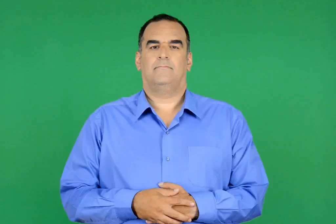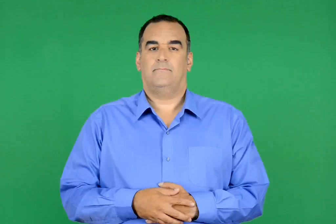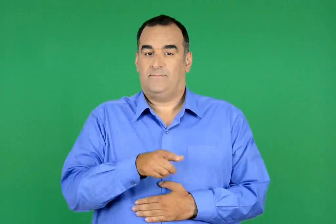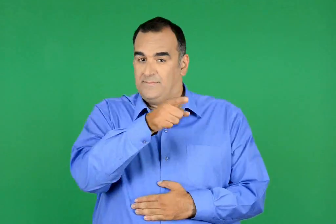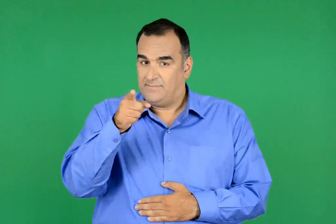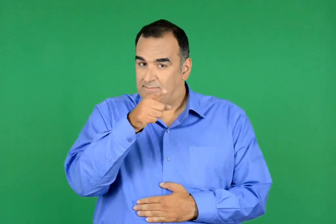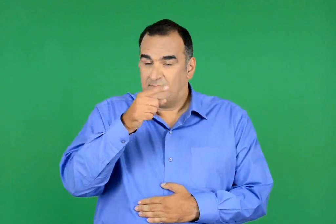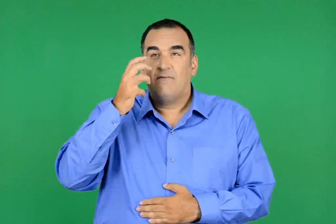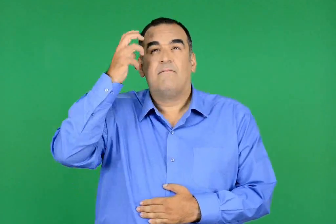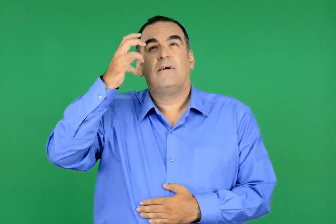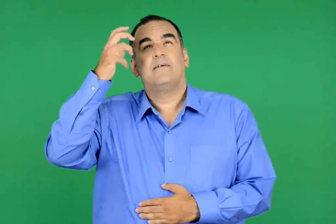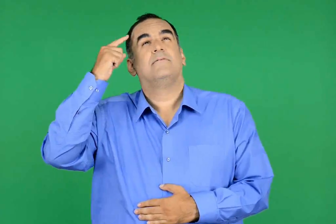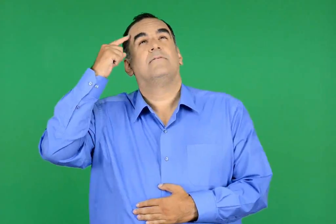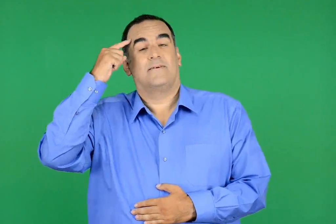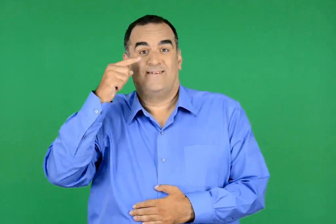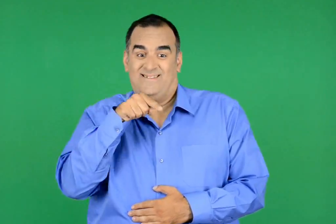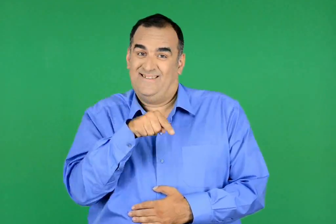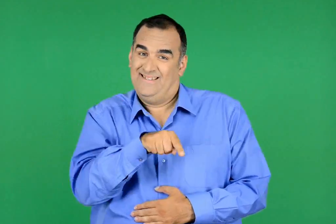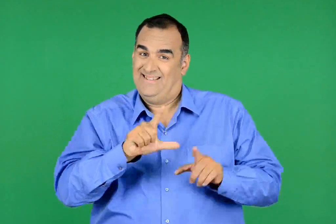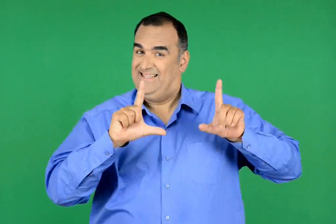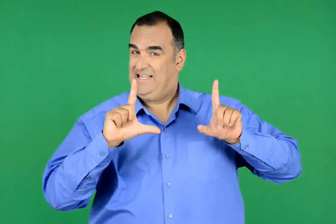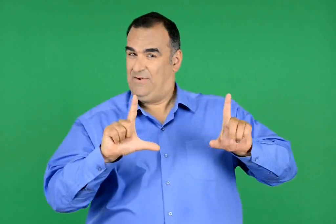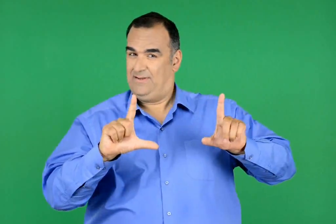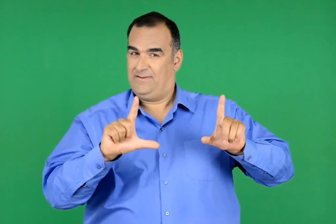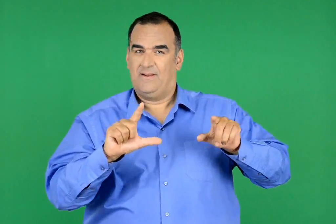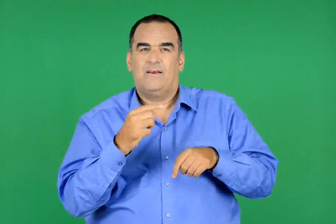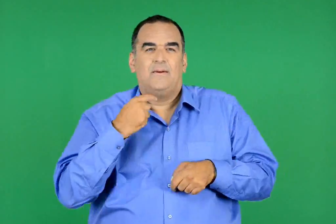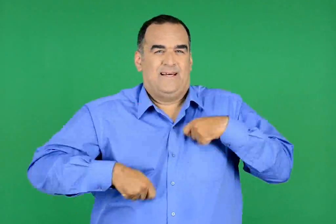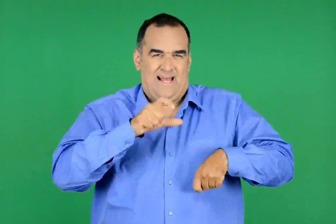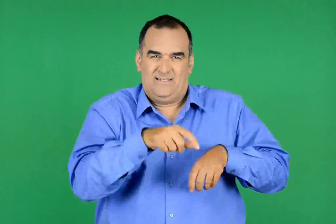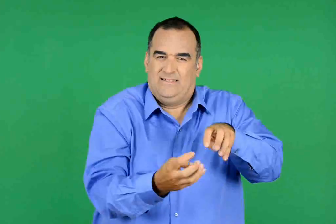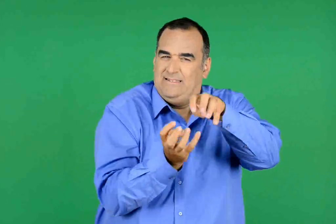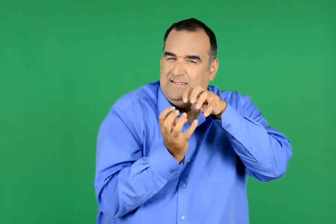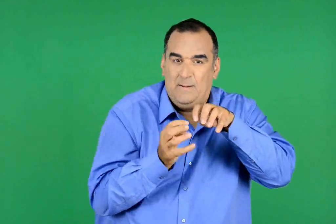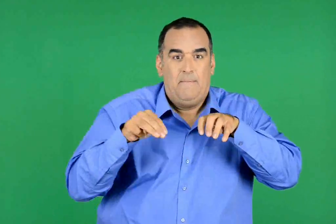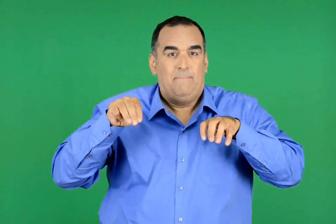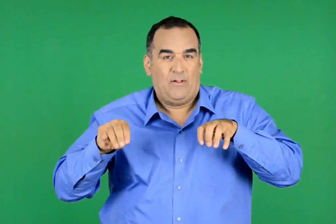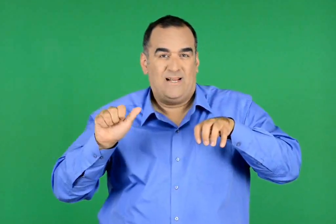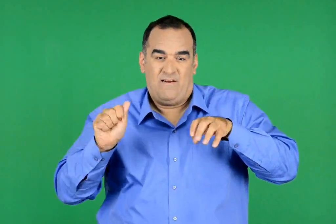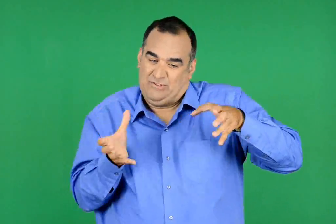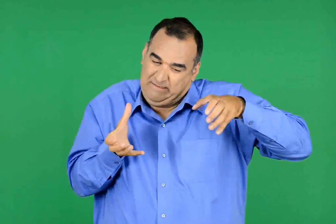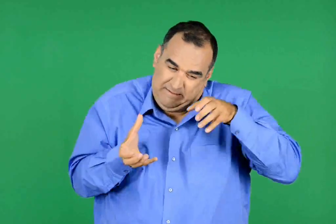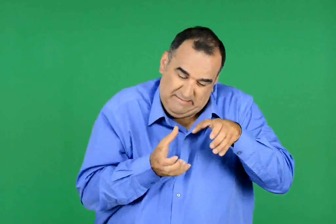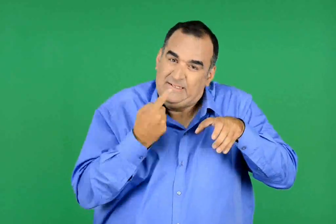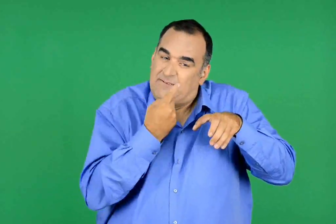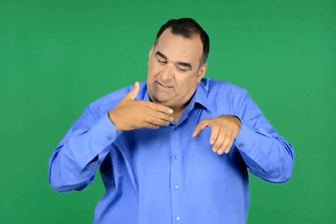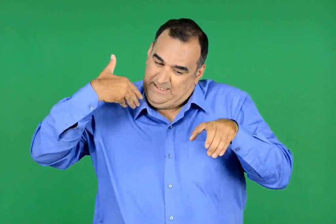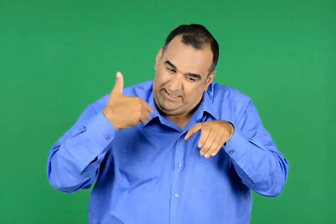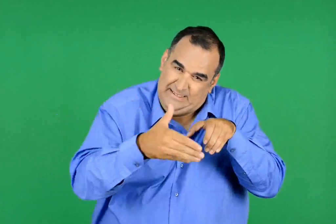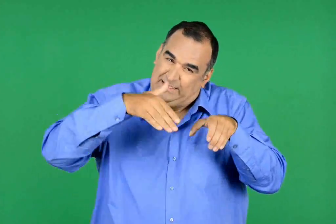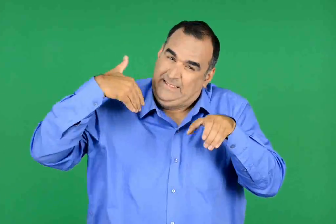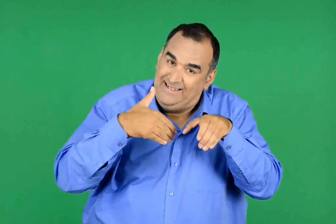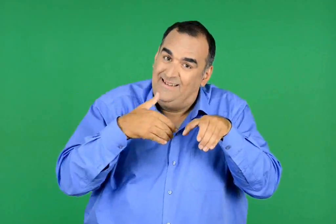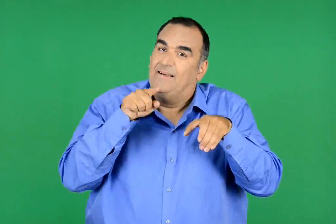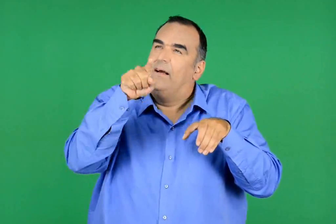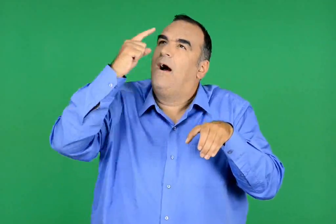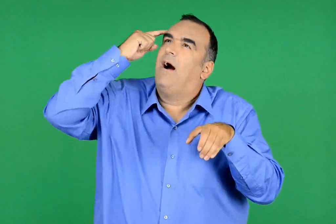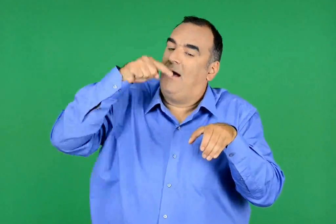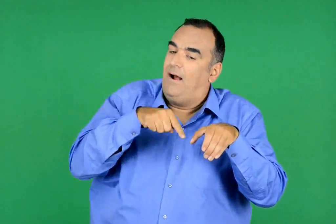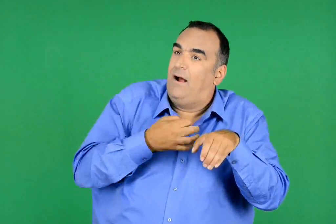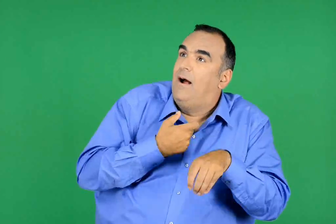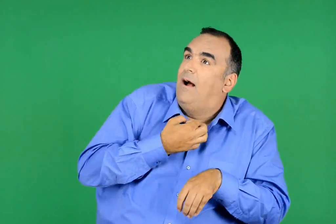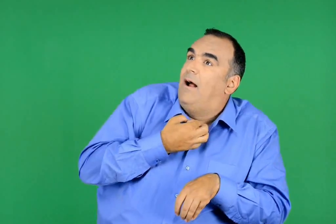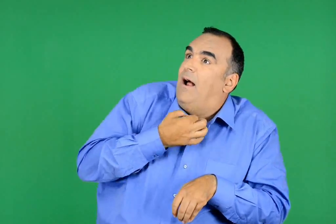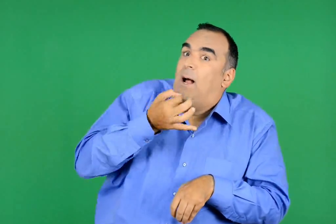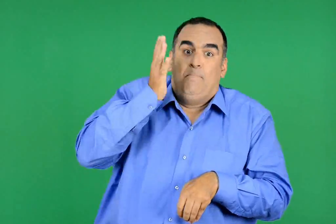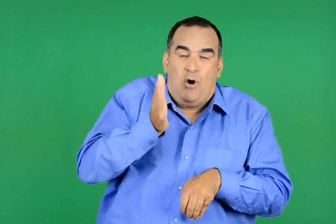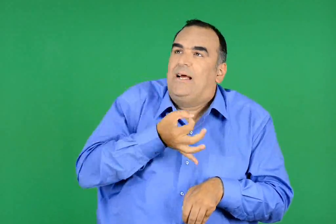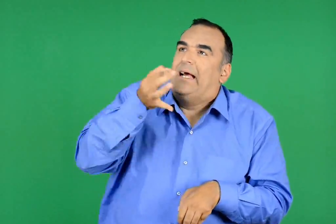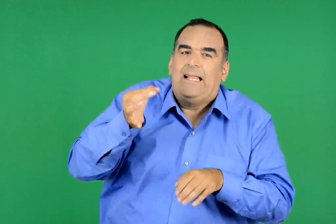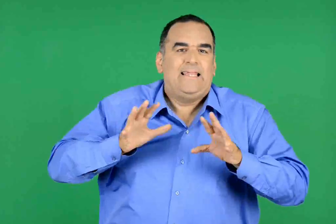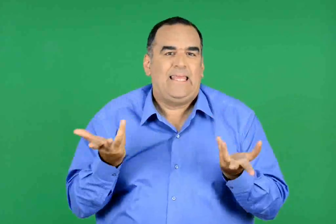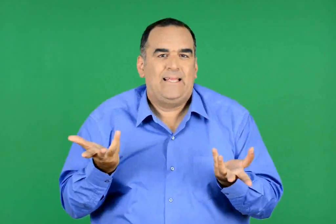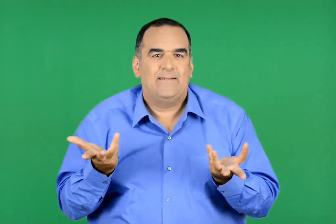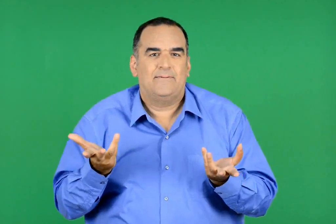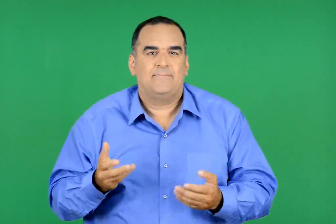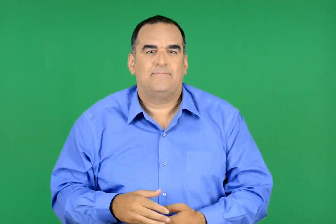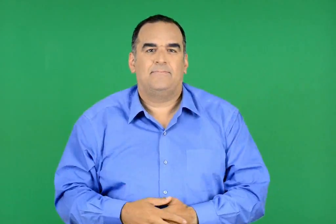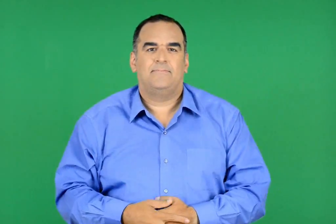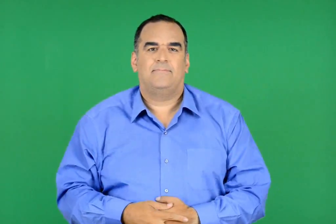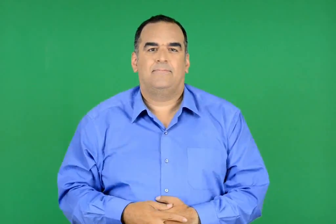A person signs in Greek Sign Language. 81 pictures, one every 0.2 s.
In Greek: φανταστείτε τη σκηνή , όπου ο μέντιος και ο αυτέας ασπρίζουν με το πινέλο τα δόντια του γκρινιάρη. αν ο γκρινιάρης μπορούσε να μιλήσει , τι θα τους έλεγε ;
